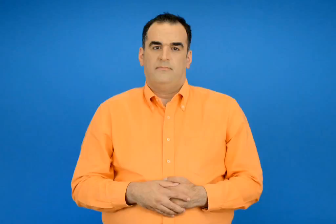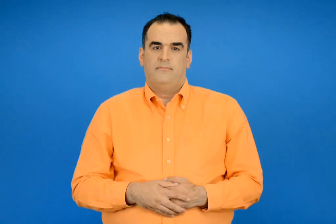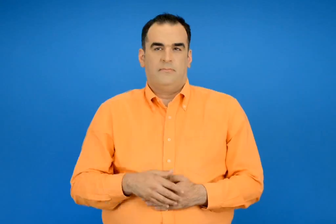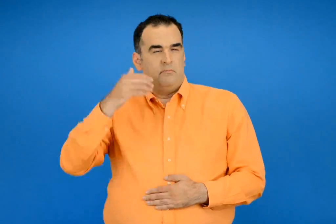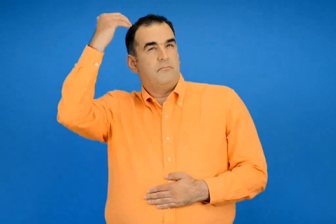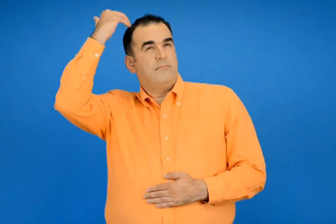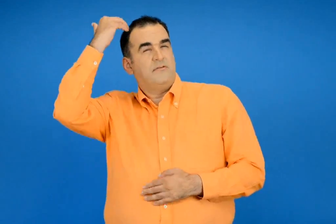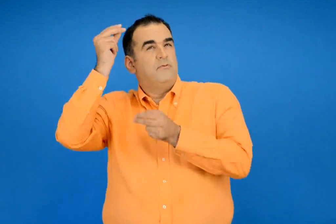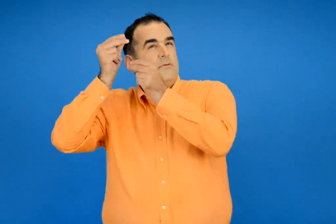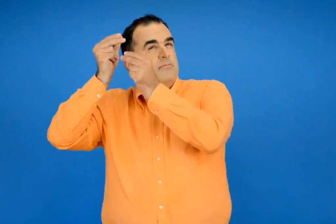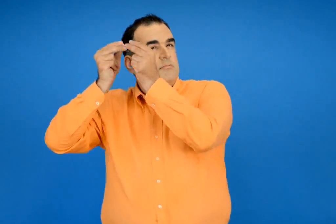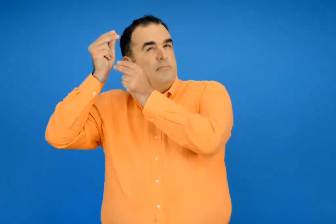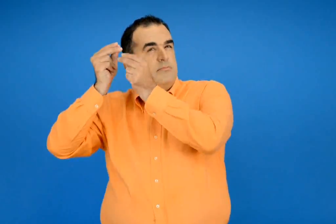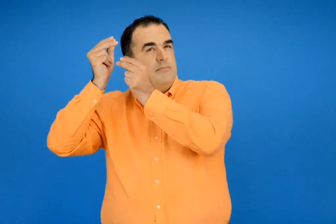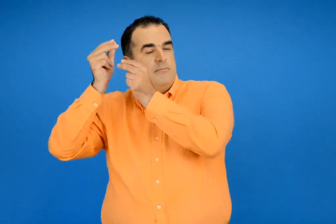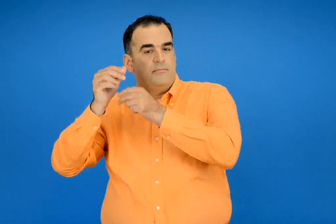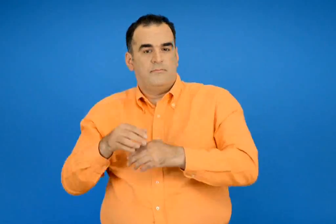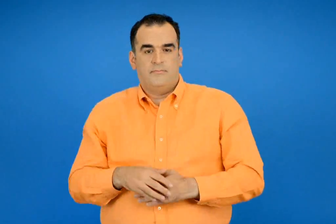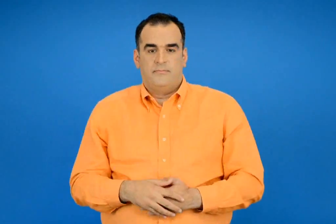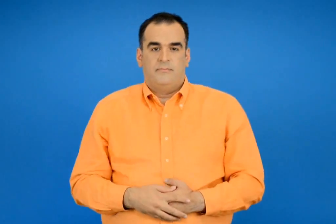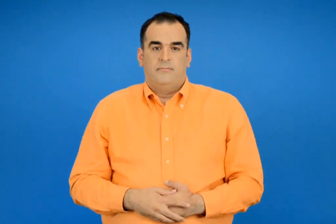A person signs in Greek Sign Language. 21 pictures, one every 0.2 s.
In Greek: υπολογίζω με το νου
